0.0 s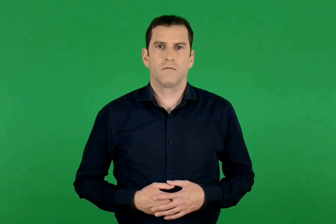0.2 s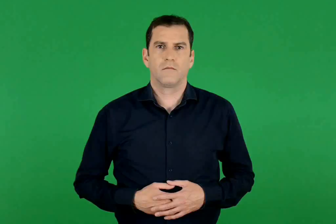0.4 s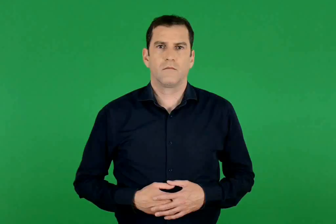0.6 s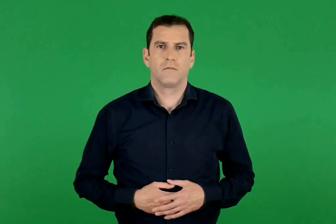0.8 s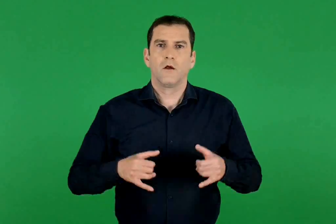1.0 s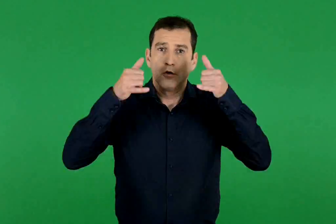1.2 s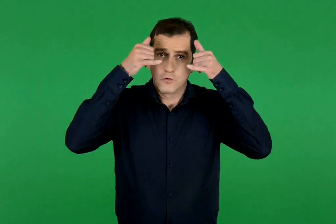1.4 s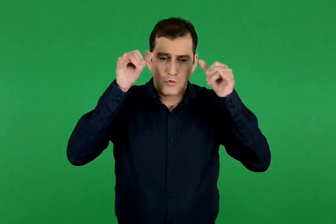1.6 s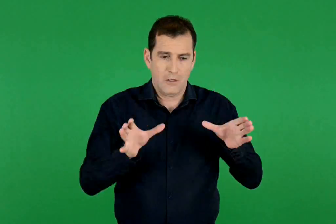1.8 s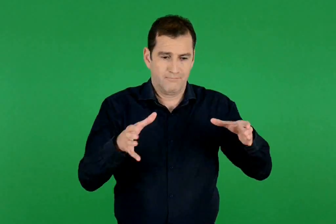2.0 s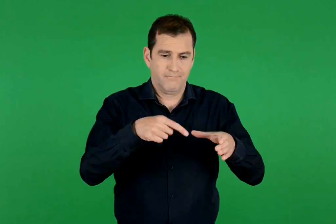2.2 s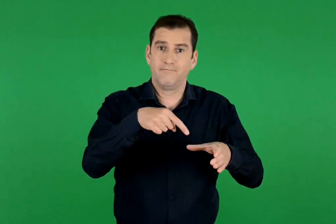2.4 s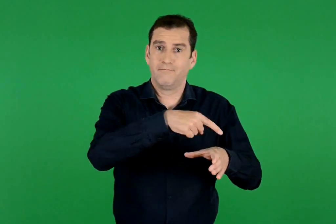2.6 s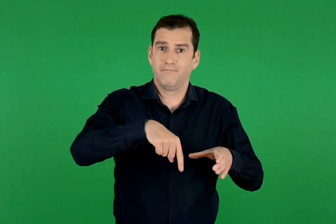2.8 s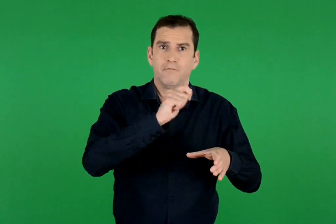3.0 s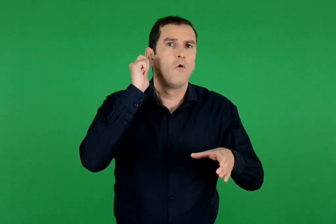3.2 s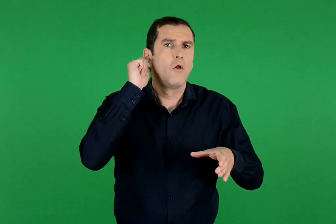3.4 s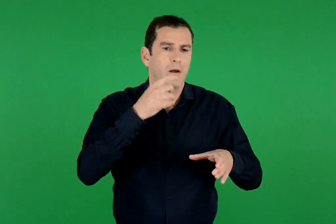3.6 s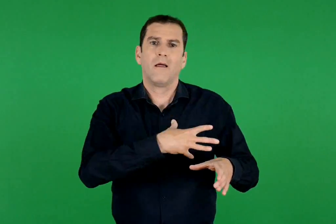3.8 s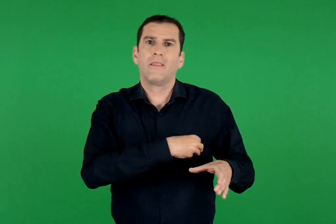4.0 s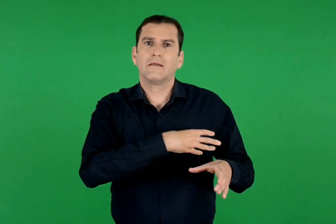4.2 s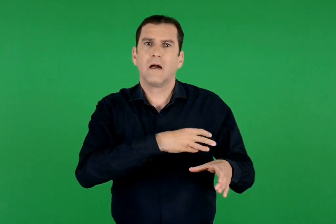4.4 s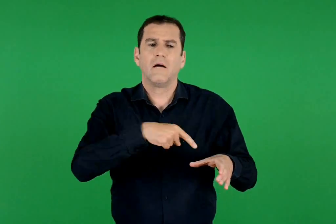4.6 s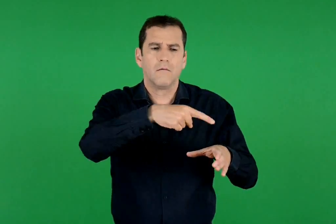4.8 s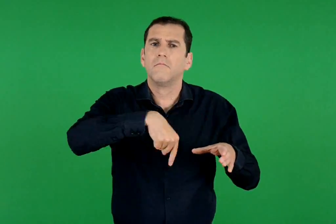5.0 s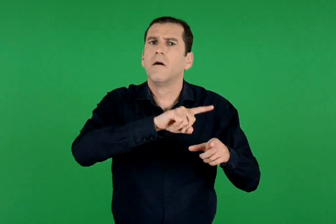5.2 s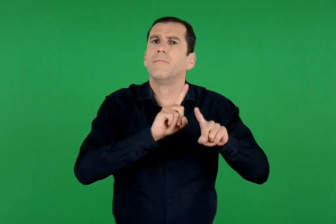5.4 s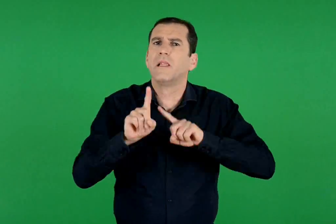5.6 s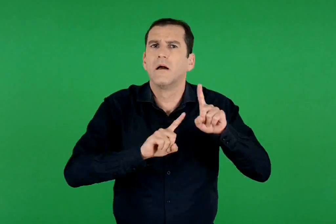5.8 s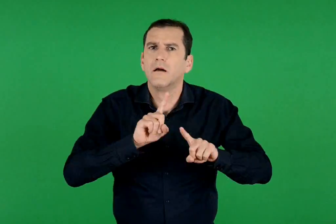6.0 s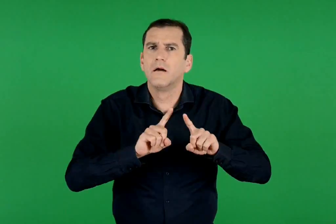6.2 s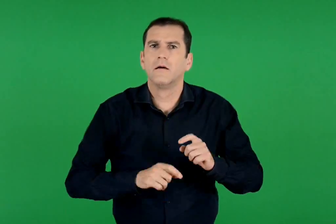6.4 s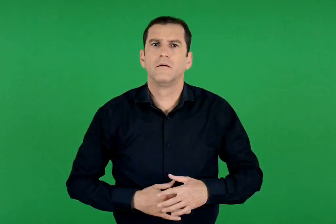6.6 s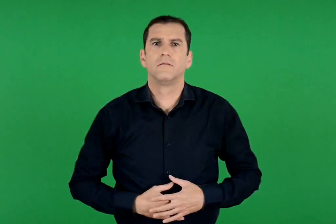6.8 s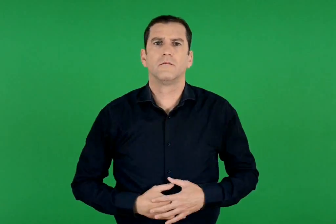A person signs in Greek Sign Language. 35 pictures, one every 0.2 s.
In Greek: ποια ζώα ονομάζουμε θηλαστικά ;
